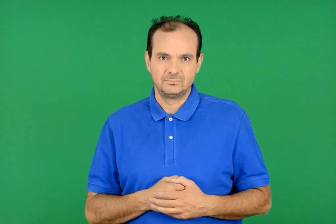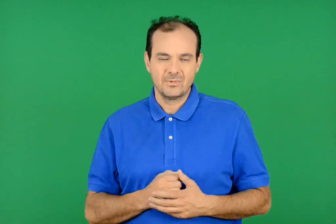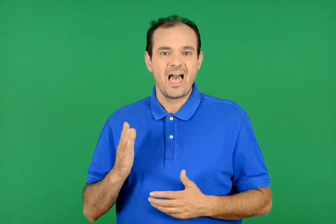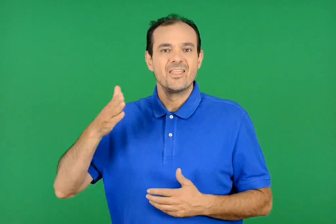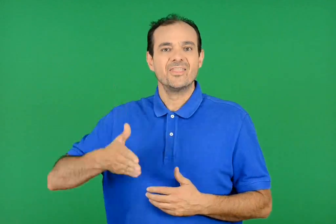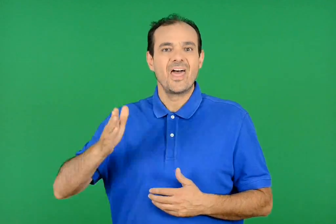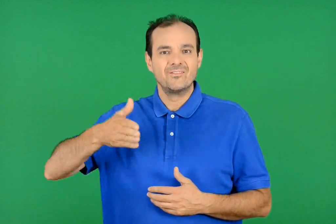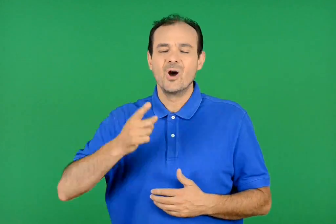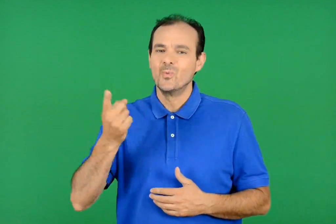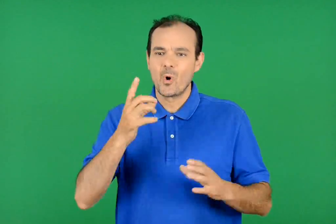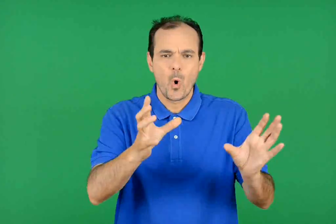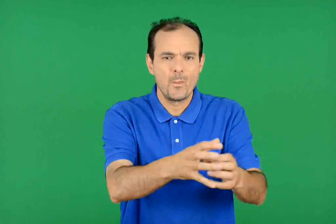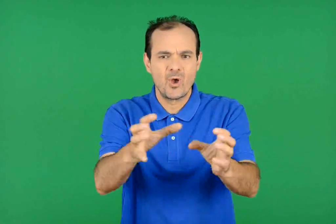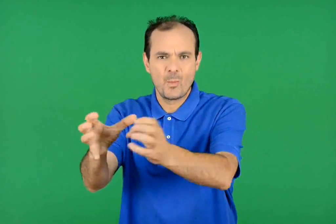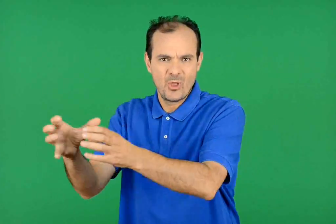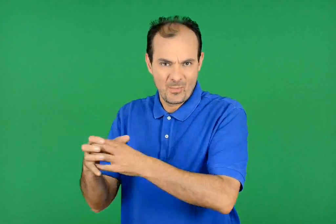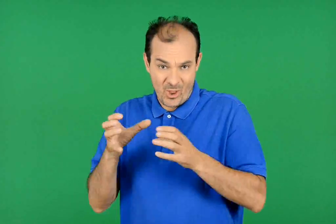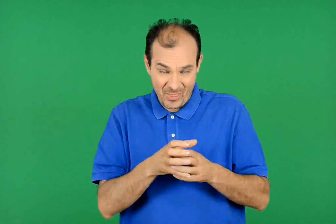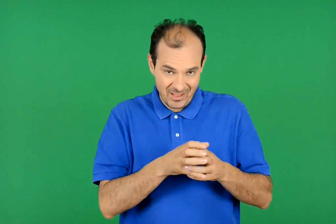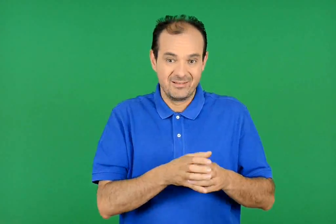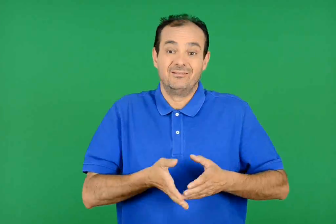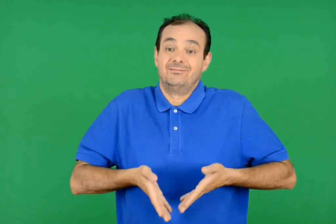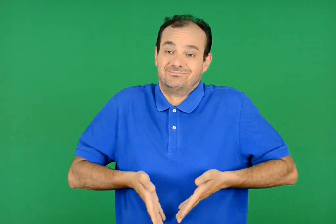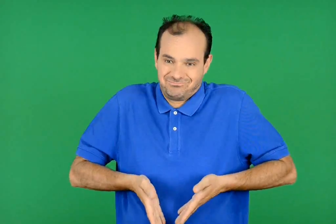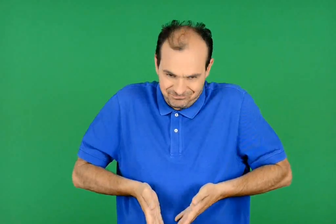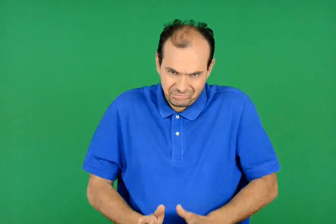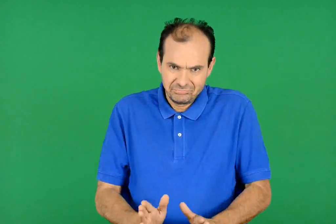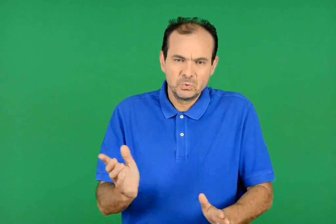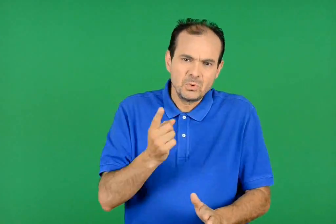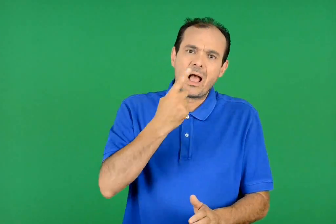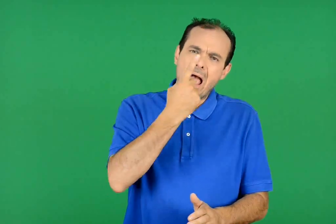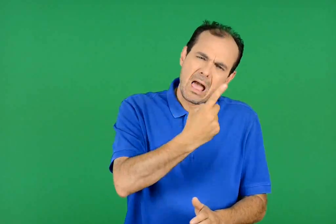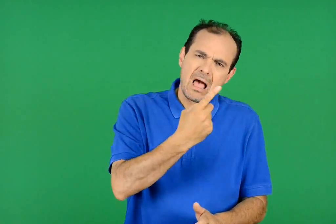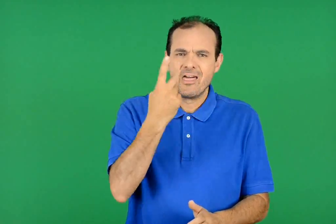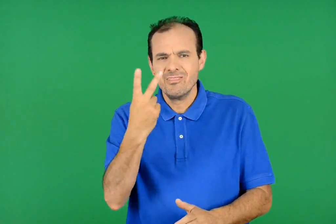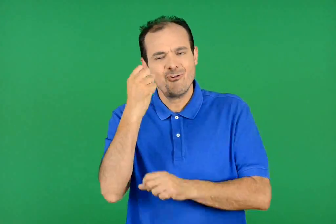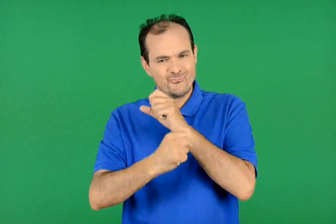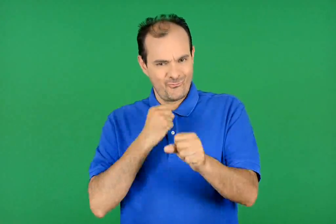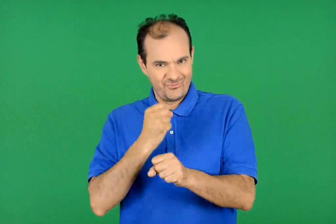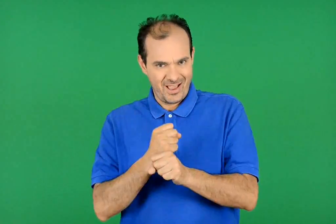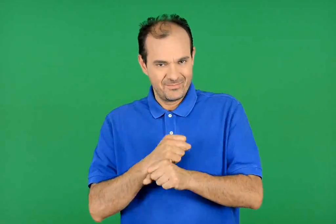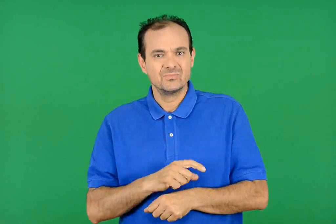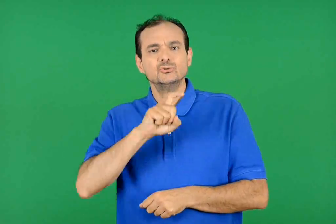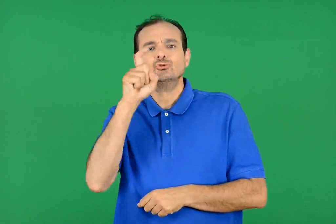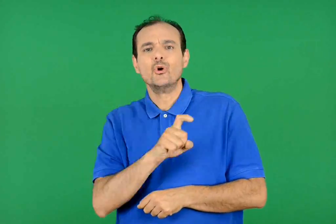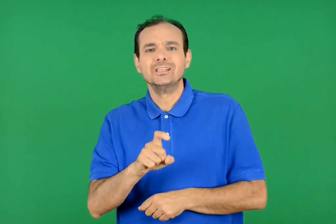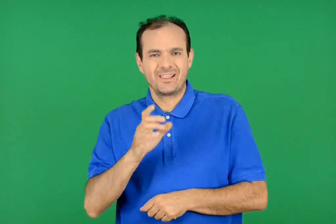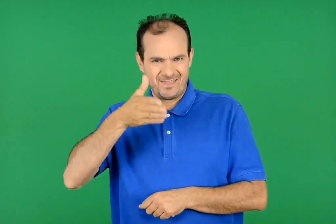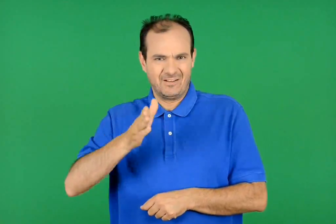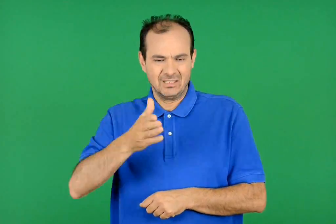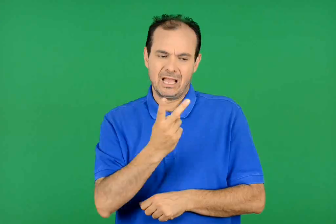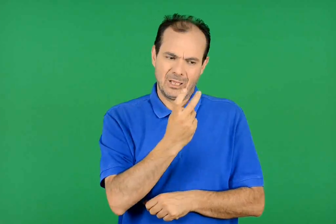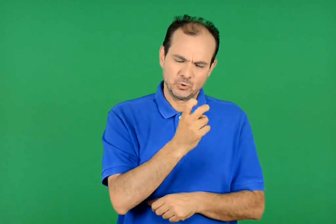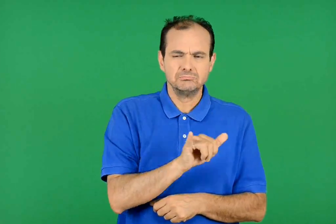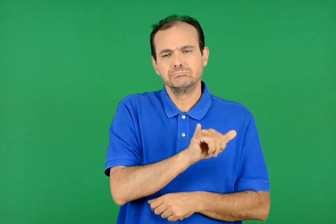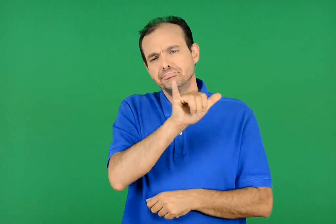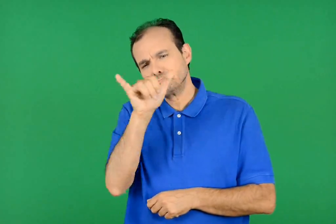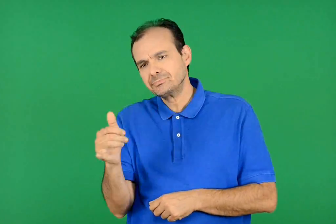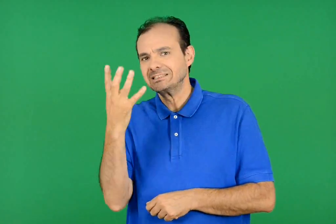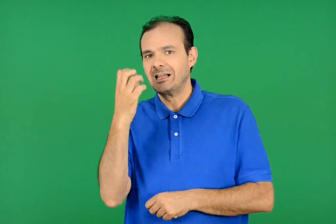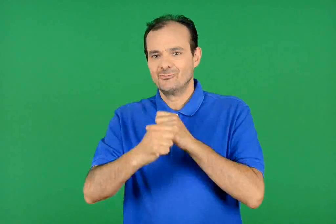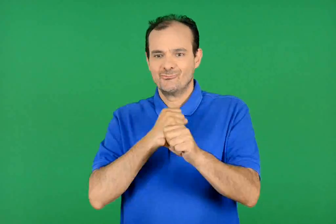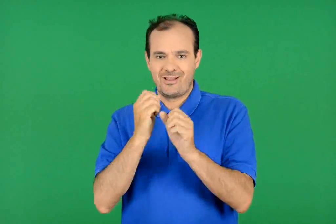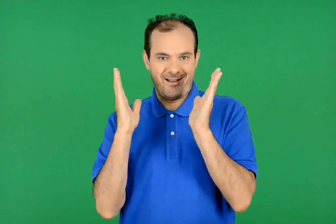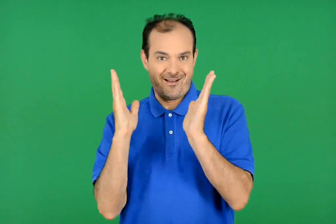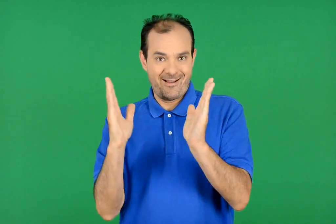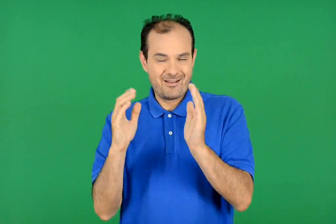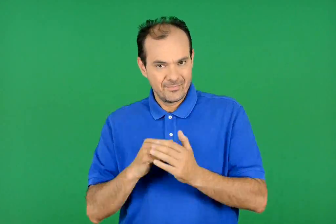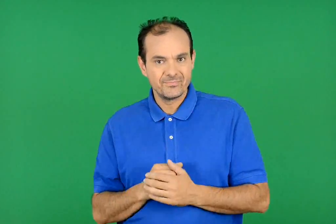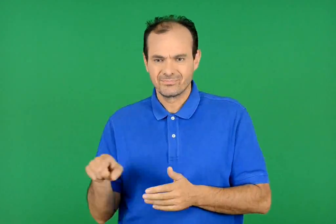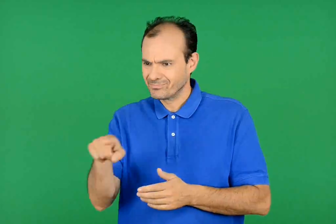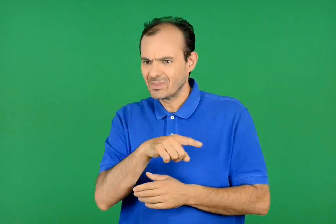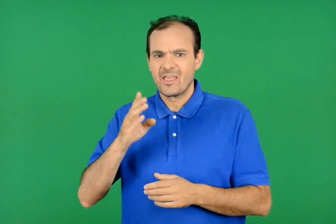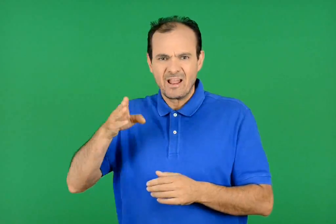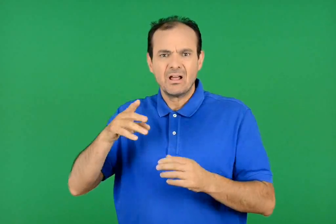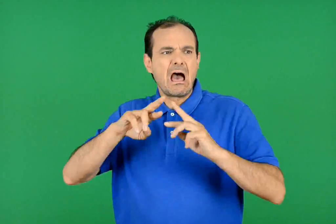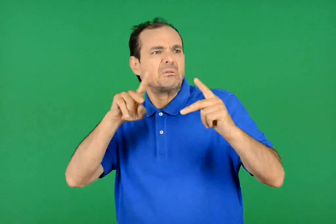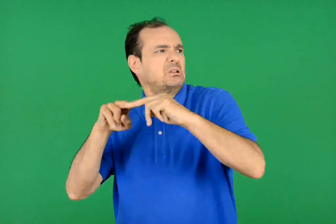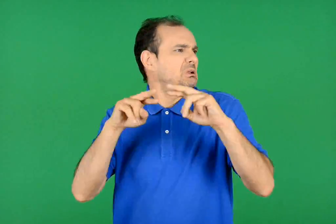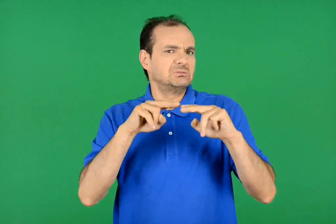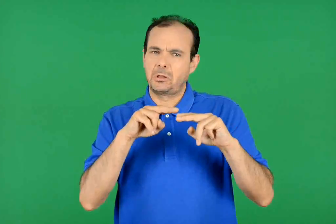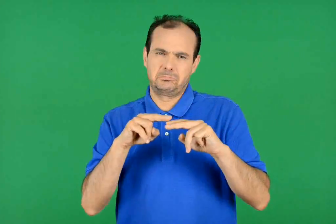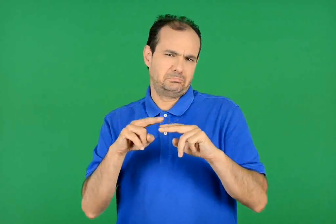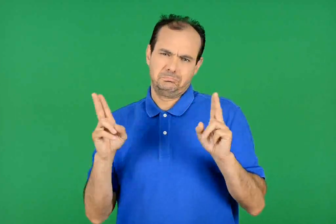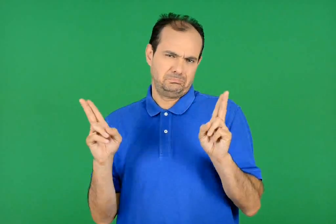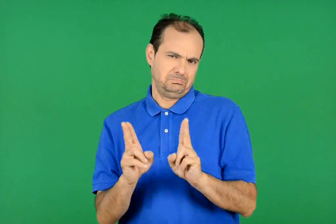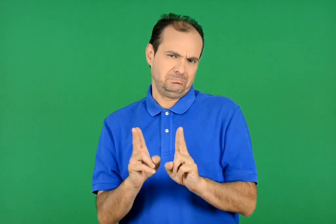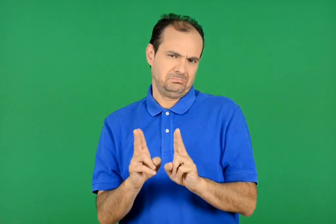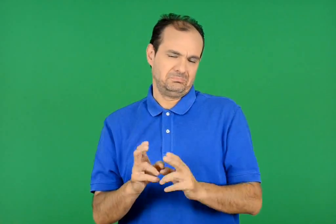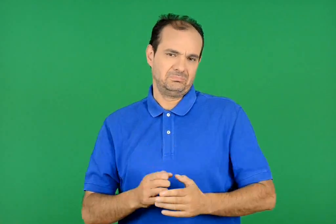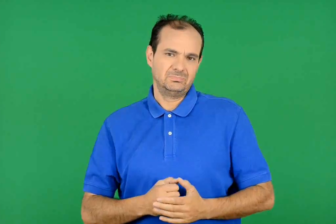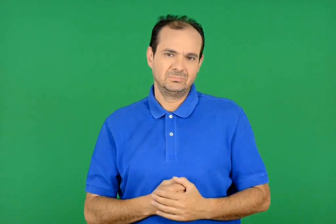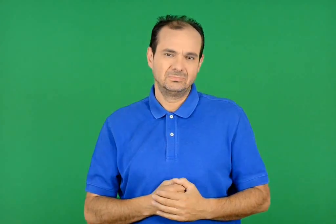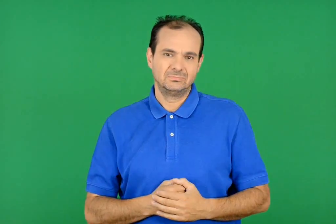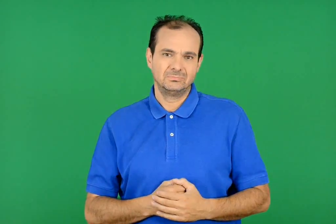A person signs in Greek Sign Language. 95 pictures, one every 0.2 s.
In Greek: τα δελφίνια ζουν σε ομάδες και γεννούν ένα μωρό κάθε ένα με δύο χρόνια . ζουν 20 ως 40 χρόνια και έχουν ελάχιστους φυσικούς εχθρούς
